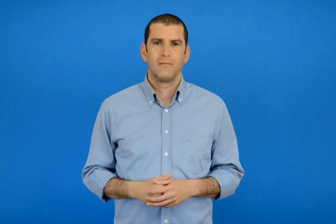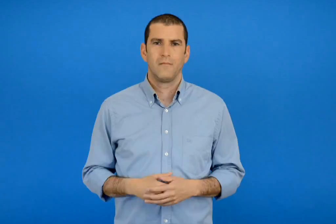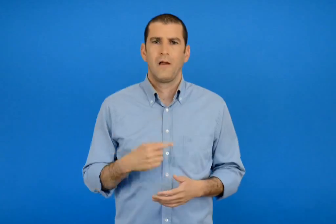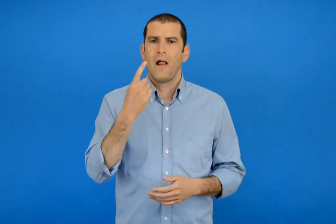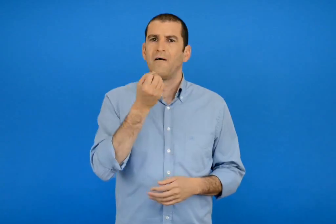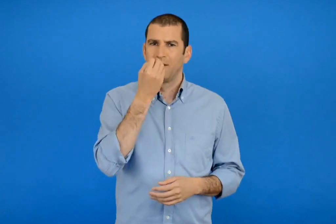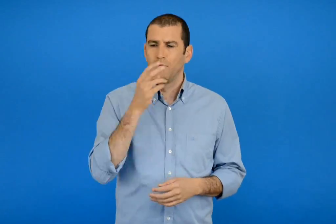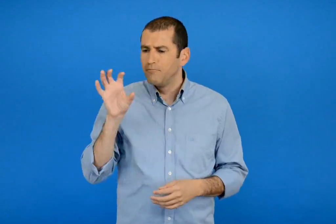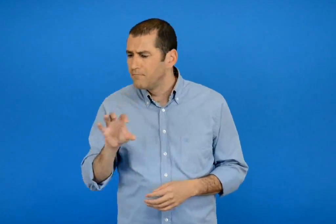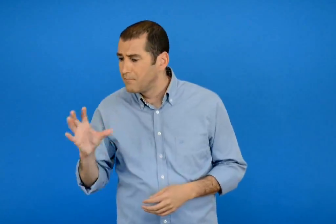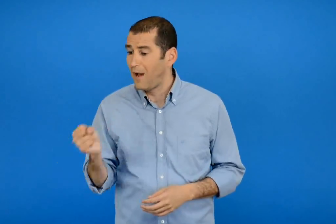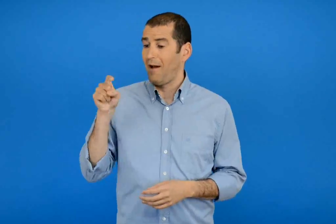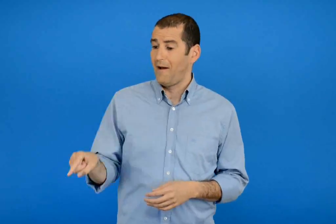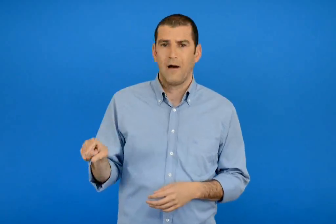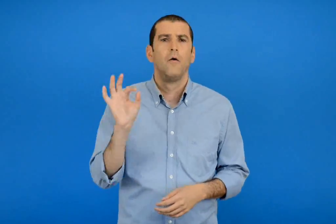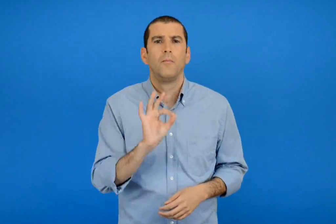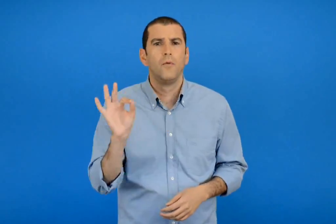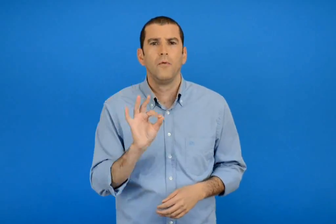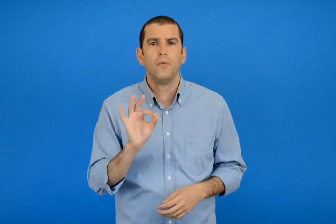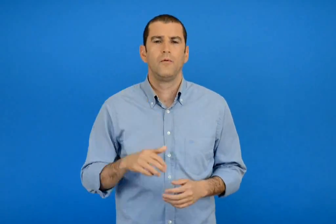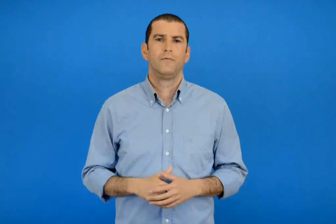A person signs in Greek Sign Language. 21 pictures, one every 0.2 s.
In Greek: που συναντάμε ένα φυτό ;
